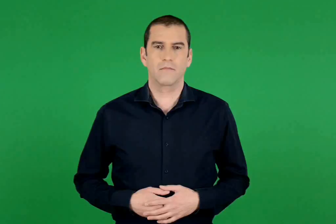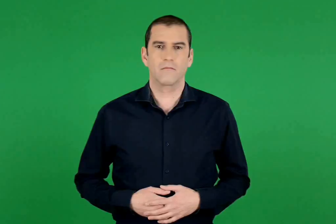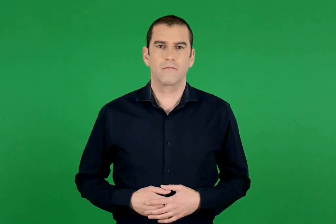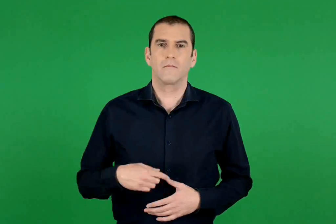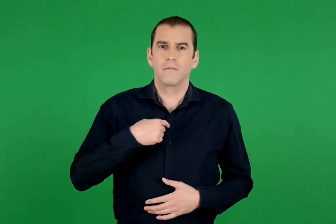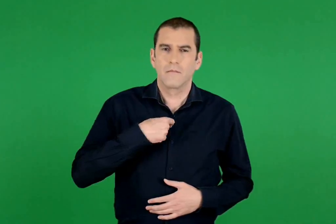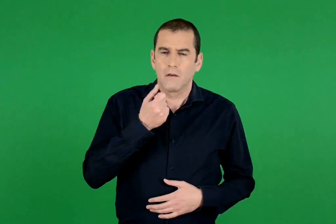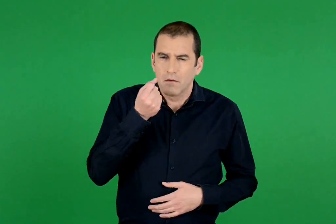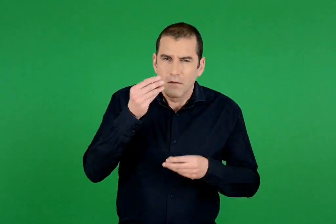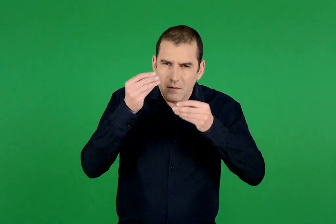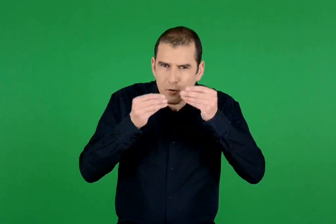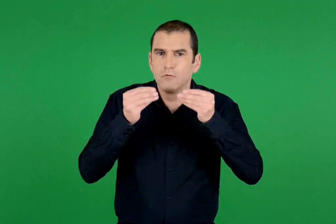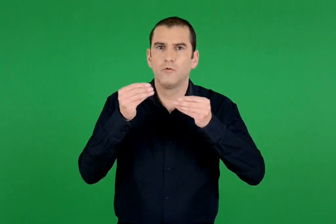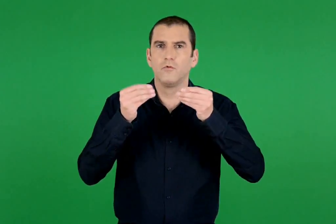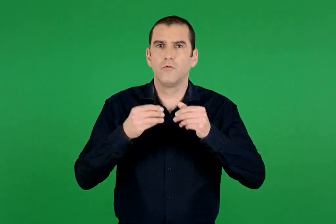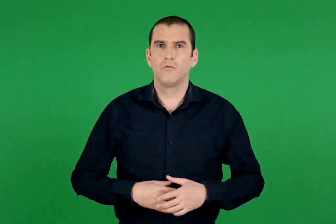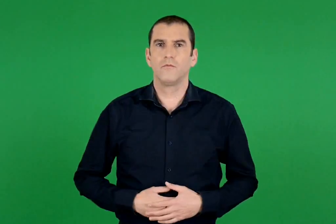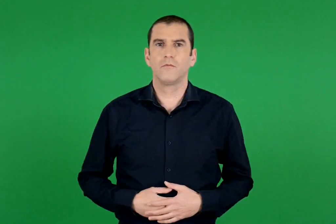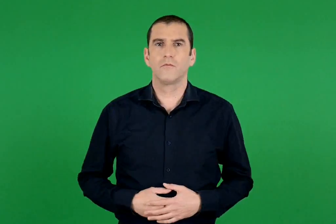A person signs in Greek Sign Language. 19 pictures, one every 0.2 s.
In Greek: υπολογίζω
